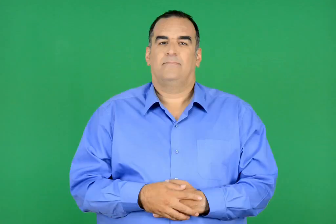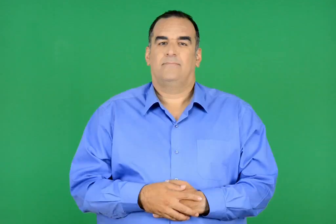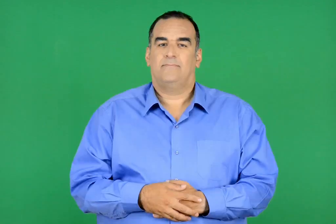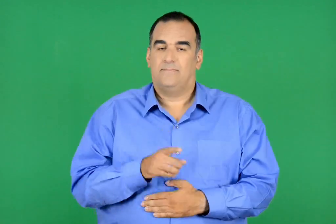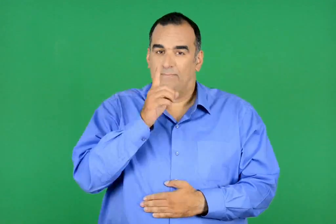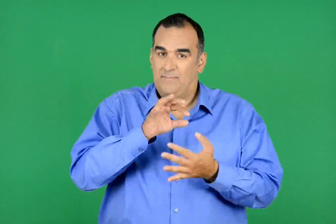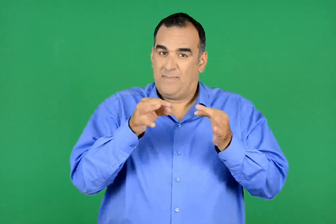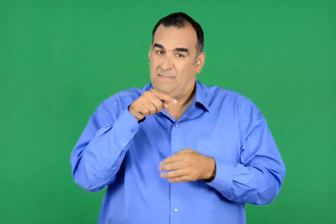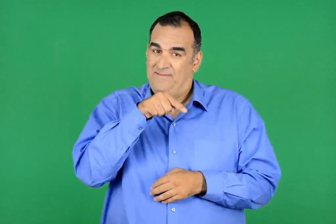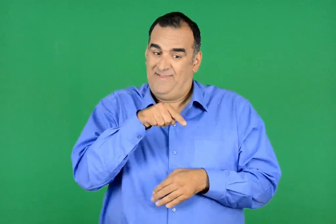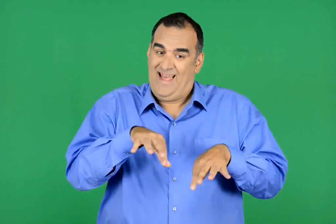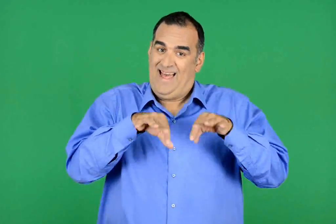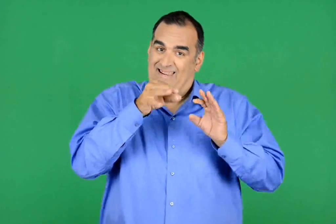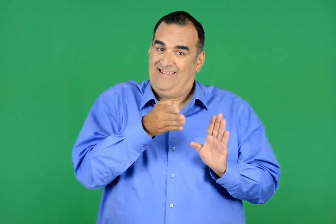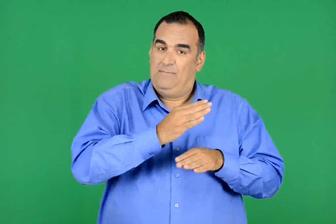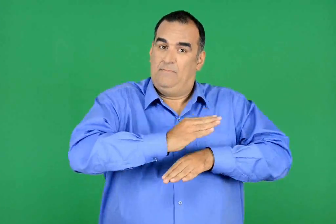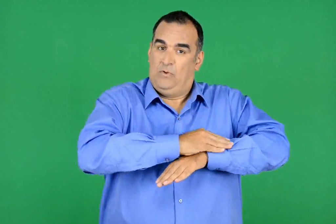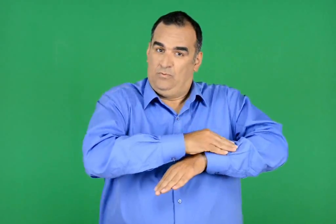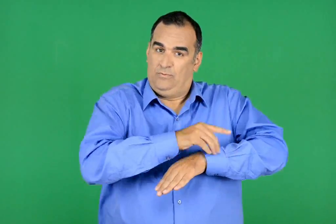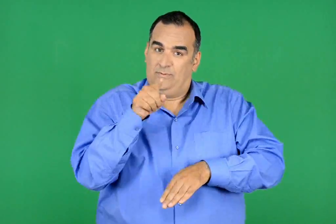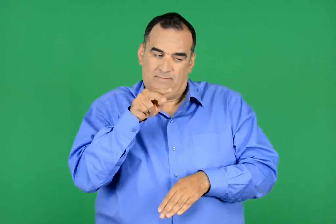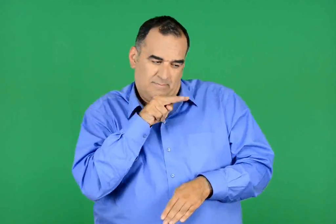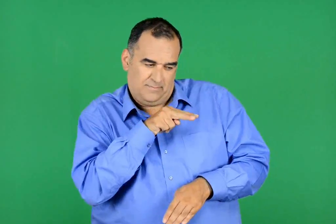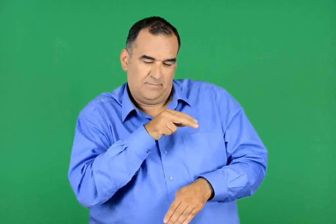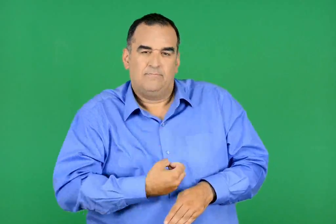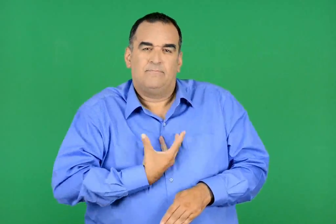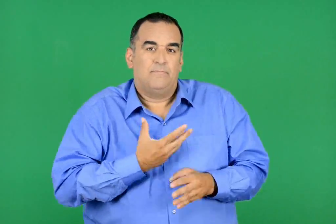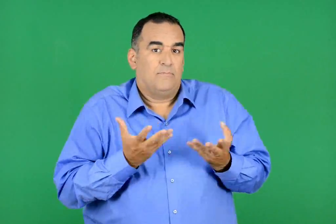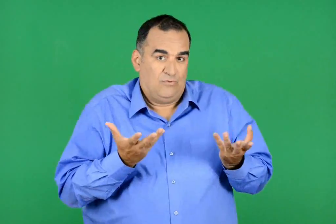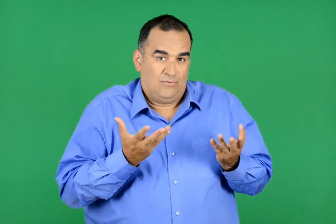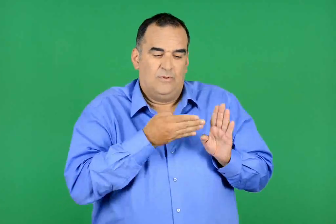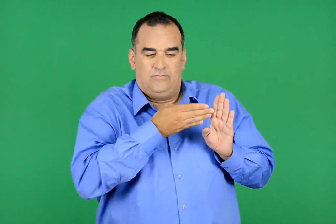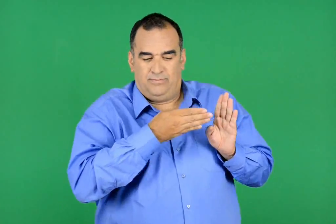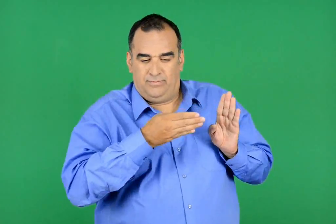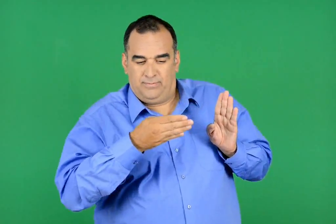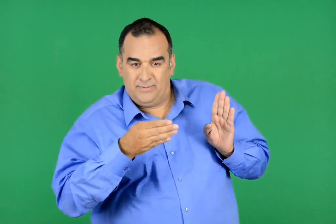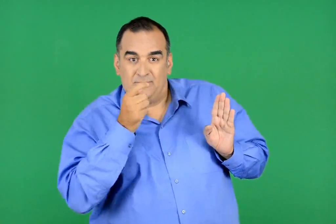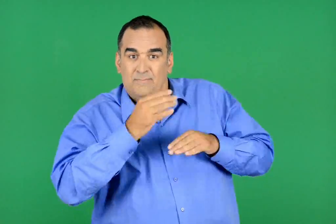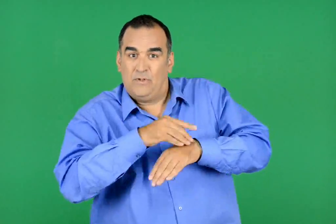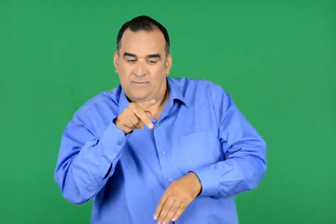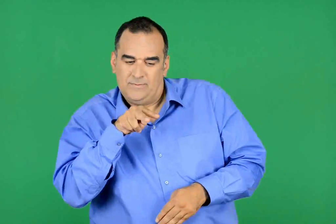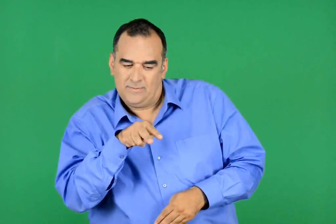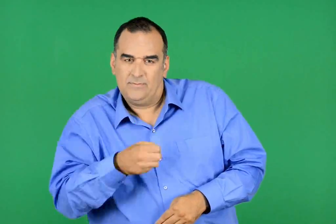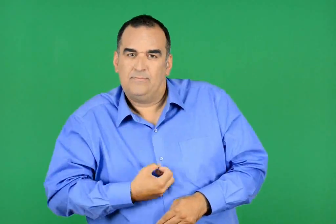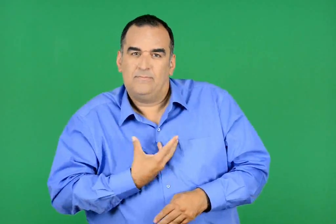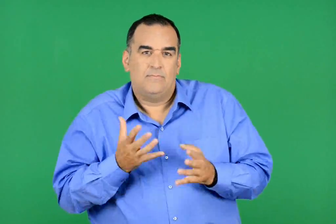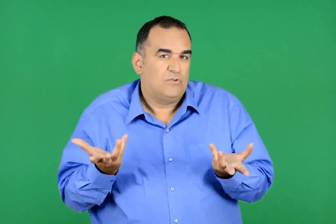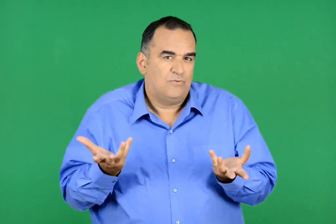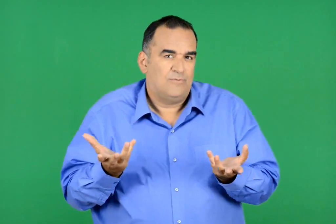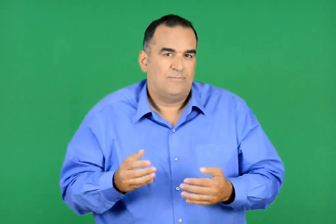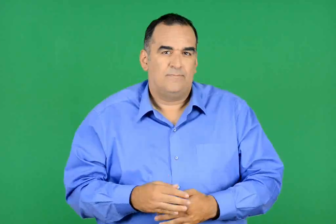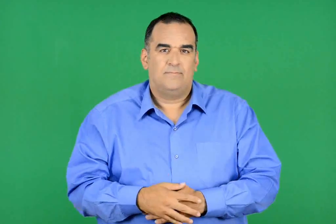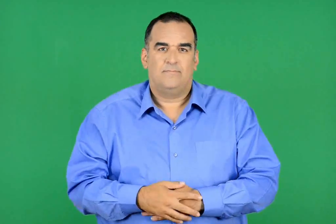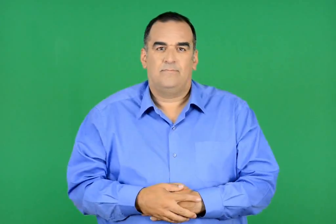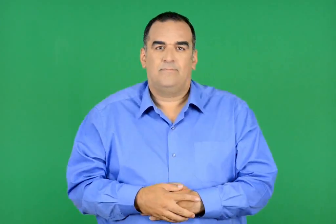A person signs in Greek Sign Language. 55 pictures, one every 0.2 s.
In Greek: πώς νιώθετε για τον πατέρα ποντικό στην αρχή και πώς στο τέλος του παραμυθιού ;
